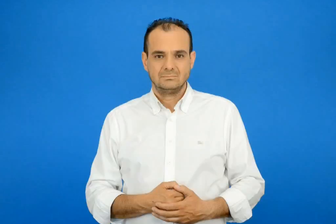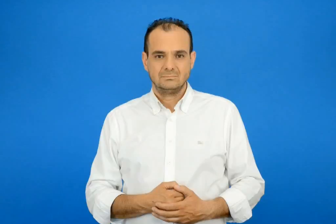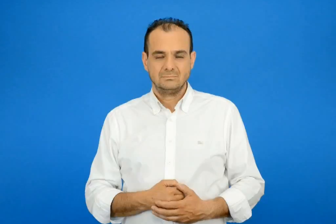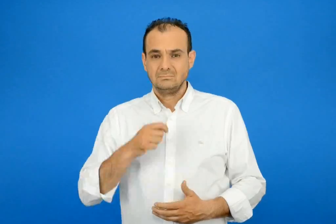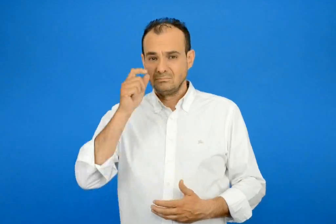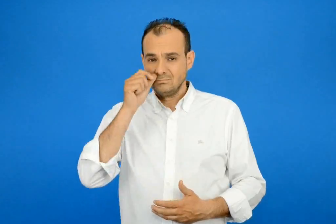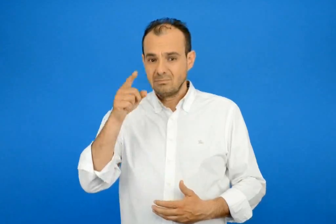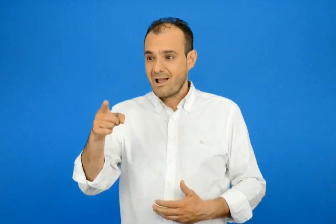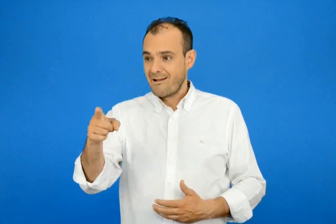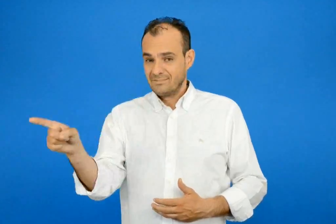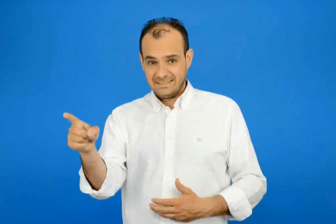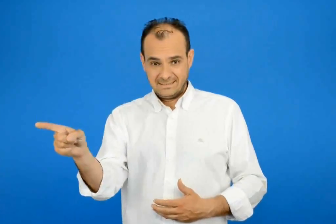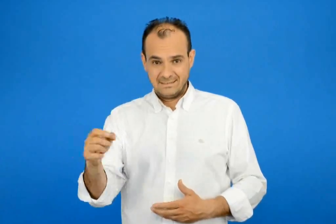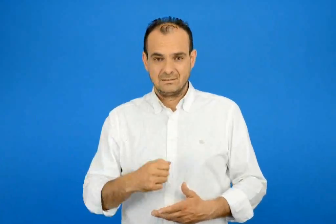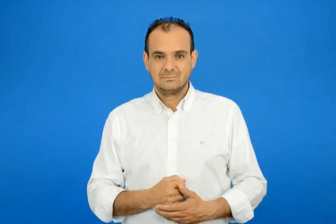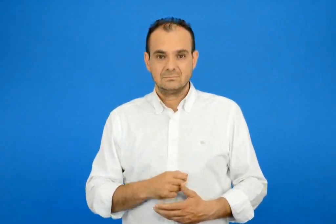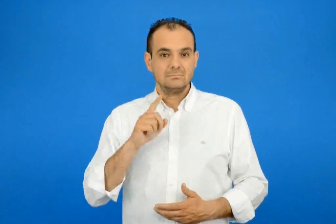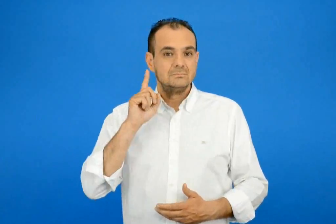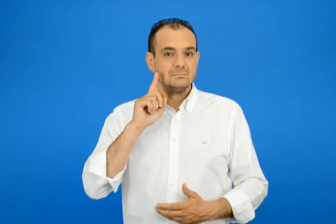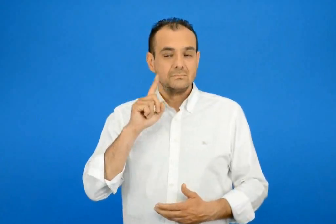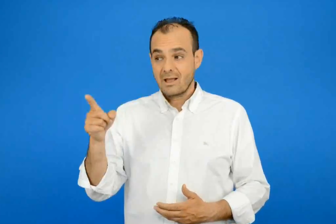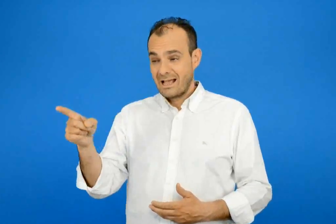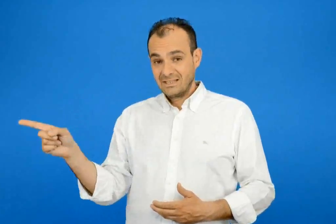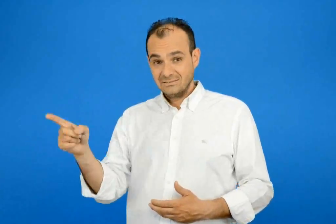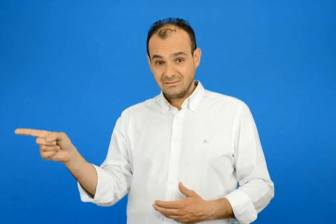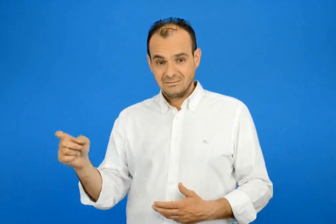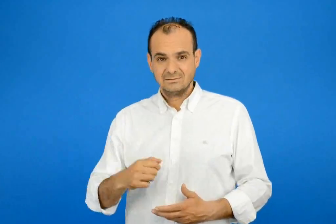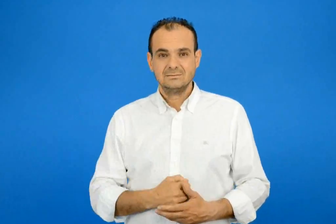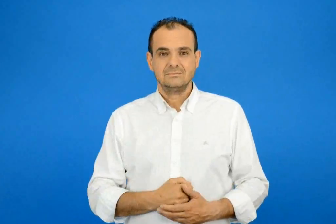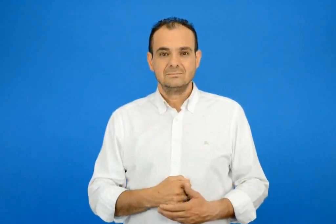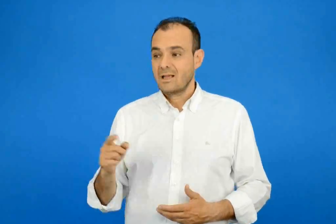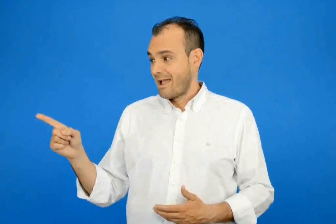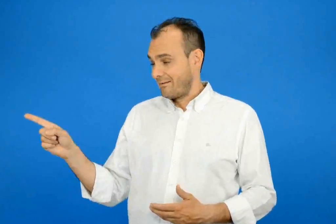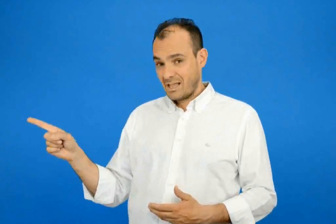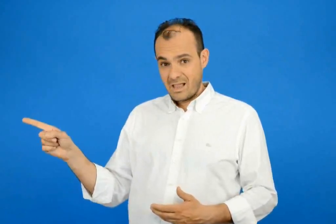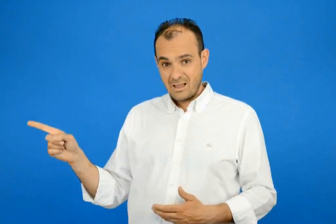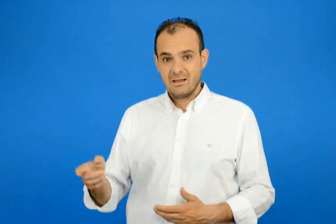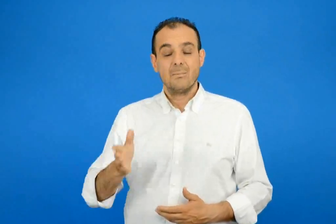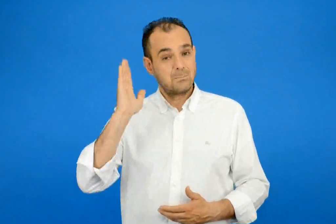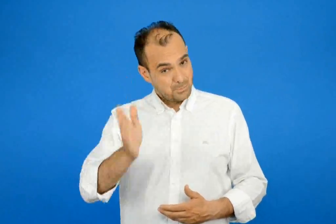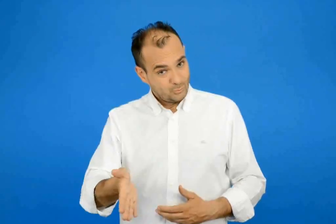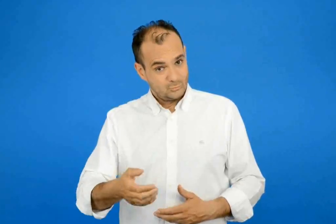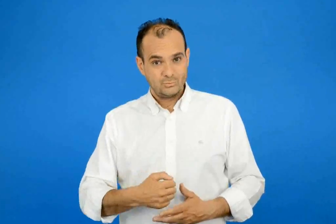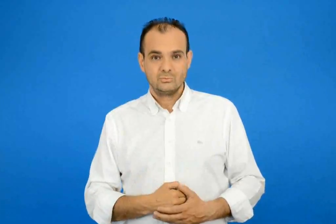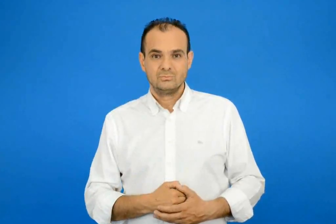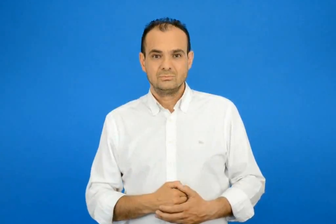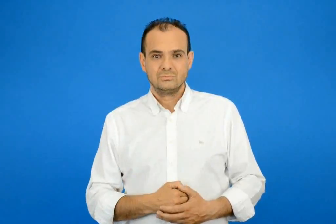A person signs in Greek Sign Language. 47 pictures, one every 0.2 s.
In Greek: αυτοί αυτές αυτά μπορούν
